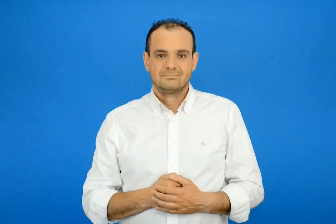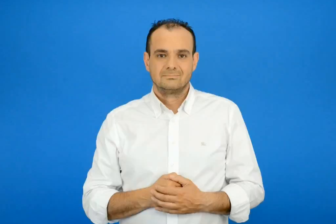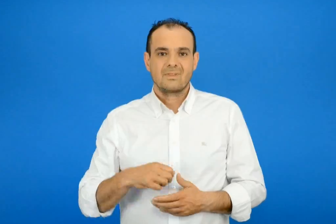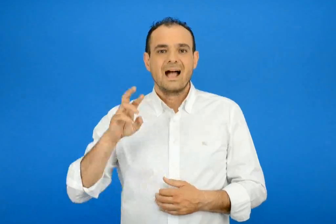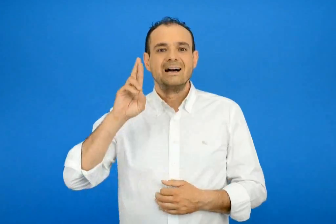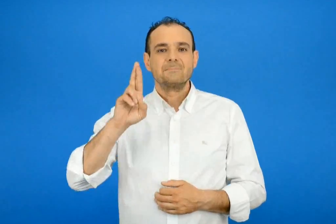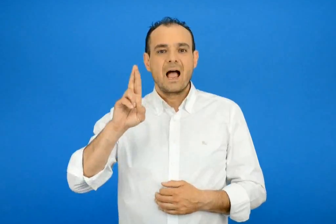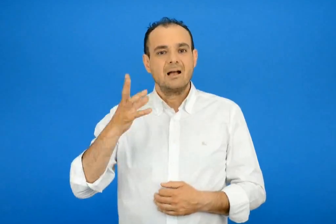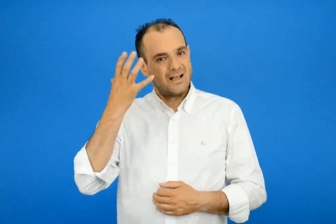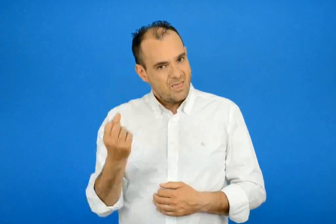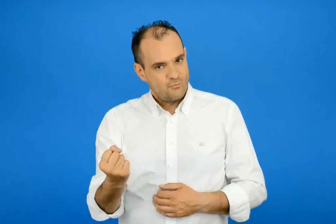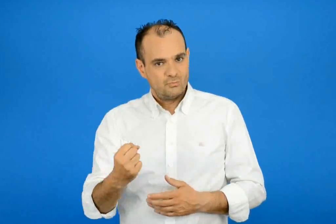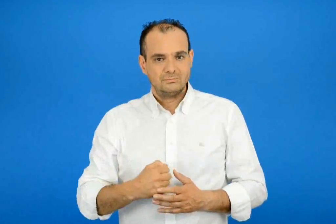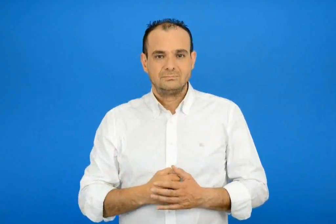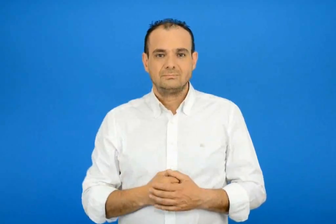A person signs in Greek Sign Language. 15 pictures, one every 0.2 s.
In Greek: το ρήμα έχω
